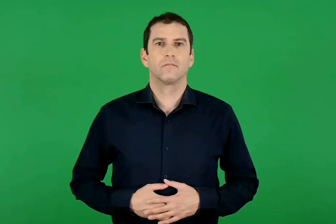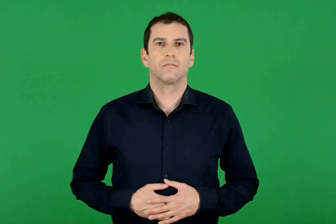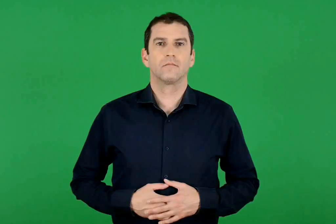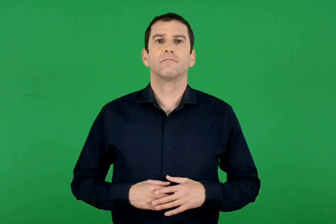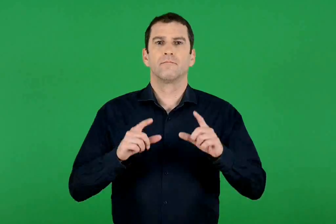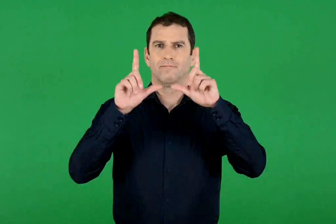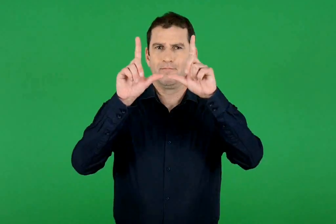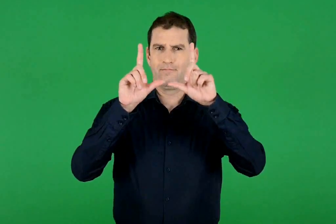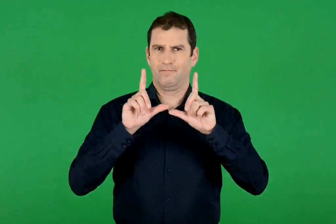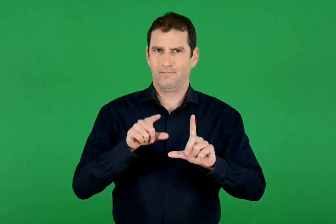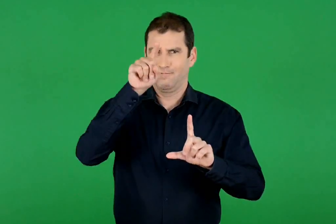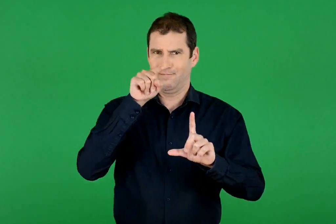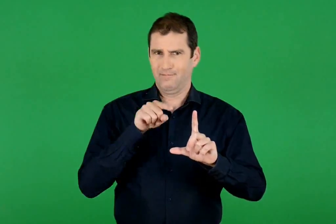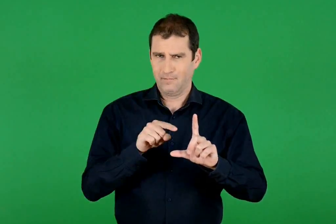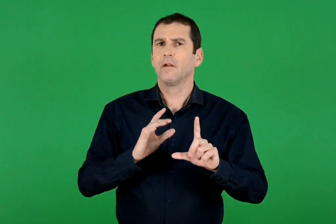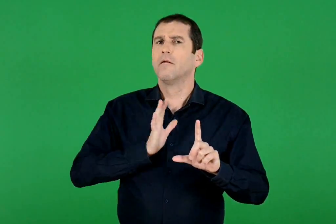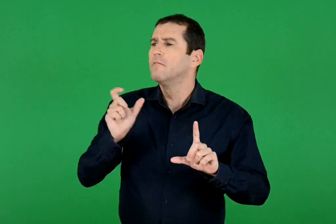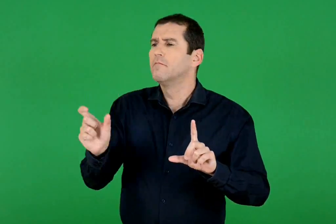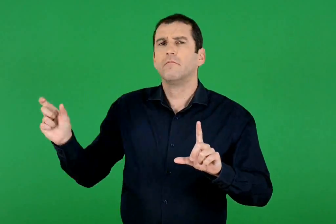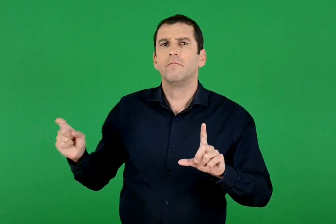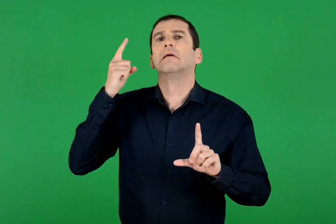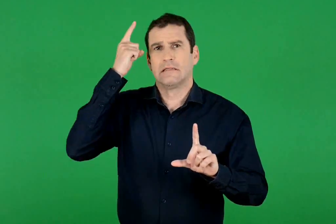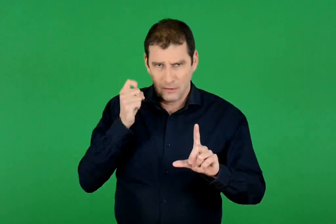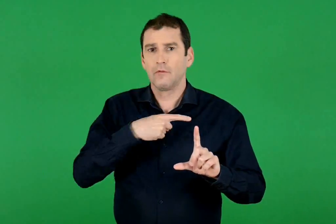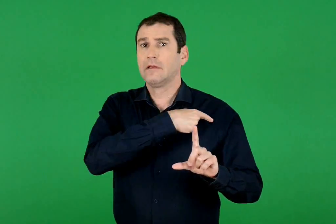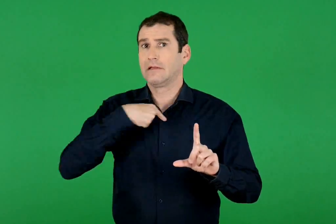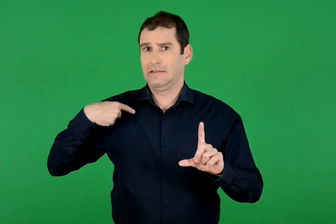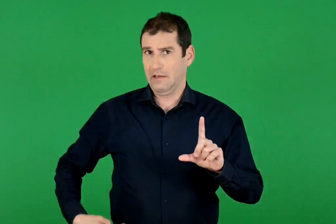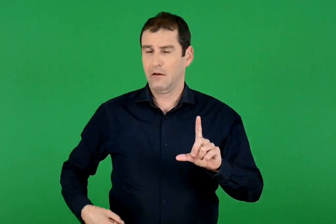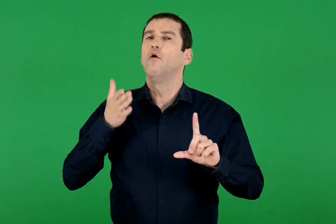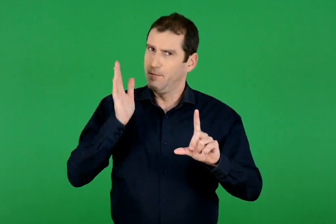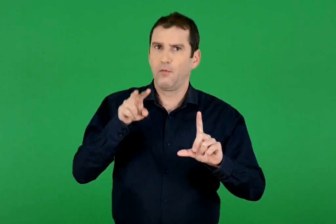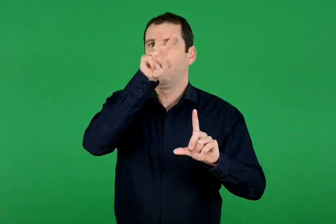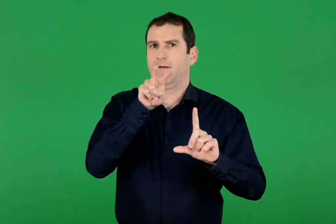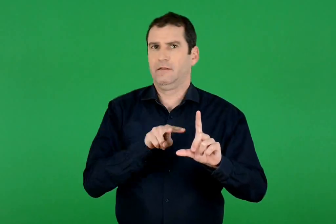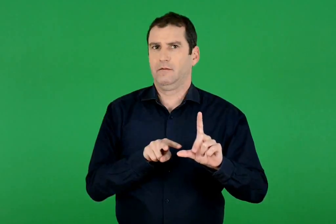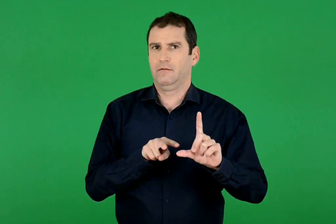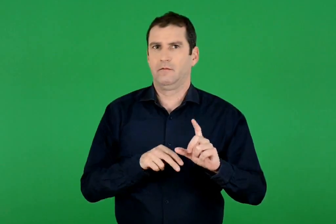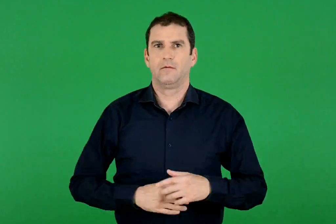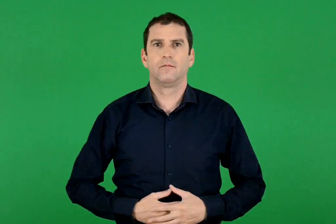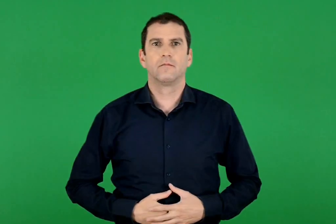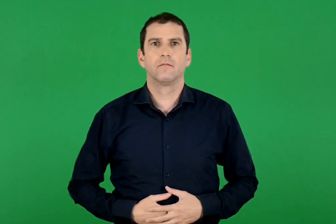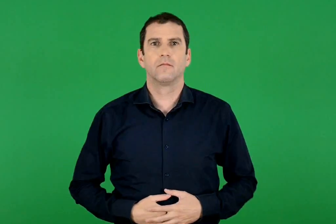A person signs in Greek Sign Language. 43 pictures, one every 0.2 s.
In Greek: μπορούν να τα διαβάσουν όσοι ξέρουν κινέζικα
